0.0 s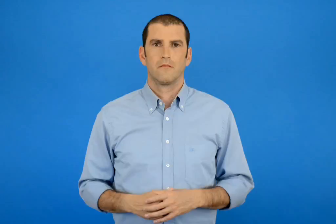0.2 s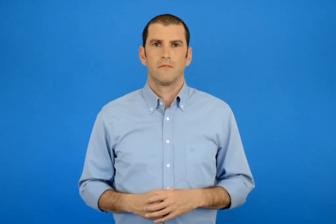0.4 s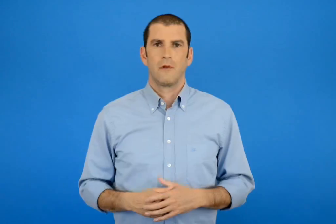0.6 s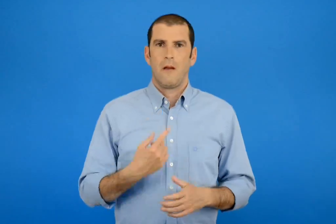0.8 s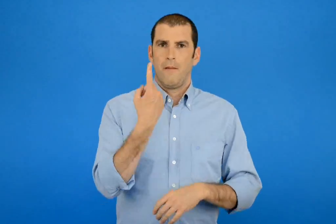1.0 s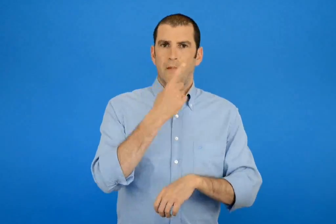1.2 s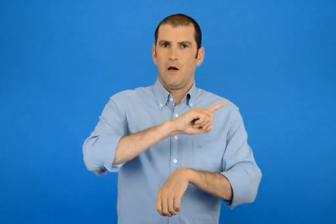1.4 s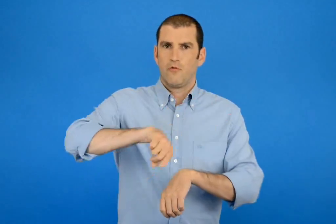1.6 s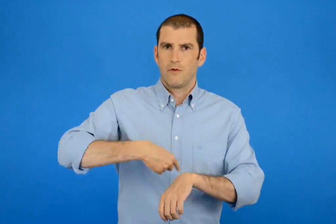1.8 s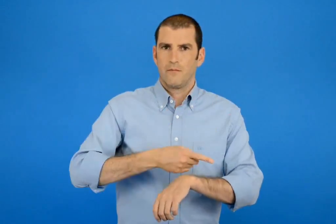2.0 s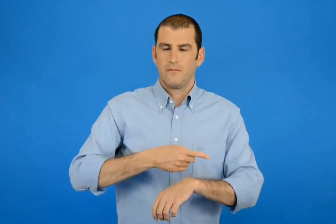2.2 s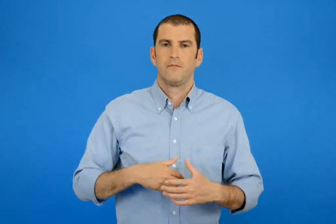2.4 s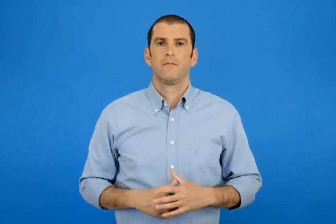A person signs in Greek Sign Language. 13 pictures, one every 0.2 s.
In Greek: 1 ωρά
